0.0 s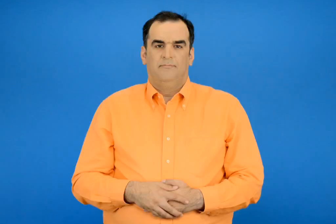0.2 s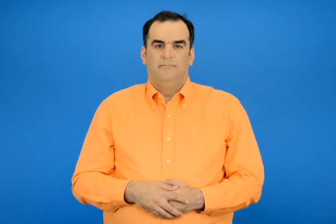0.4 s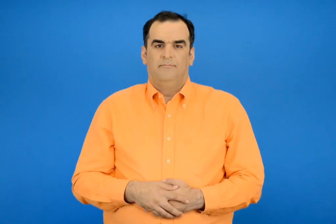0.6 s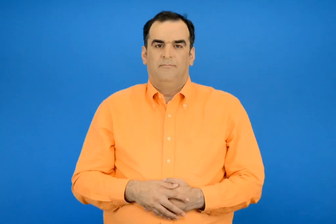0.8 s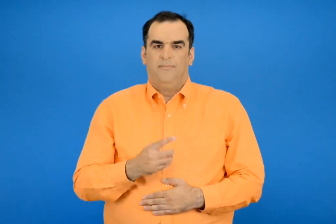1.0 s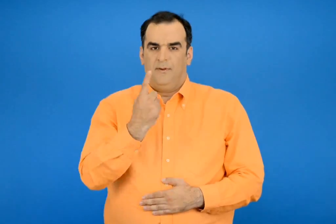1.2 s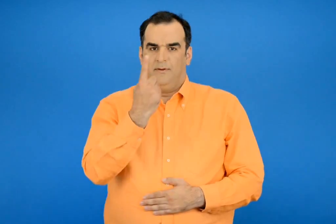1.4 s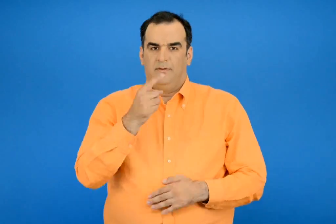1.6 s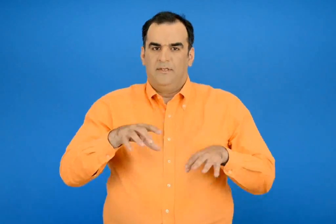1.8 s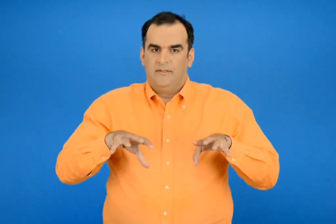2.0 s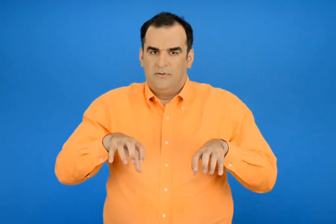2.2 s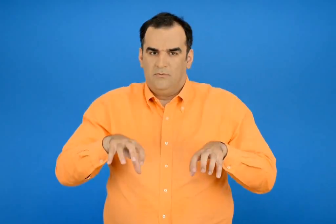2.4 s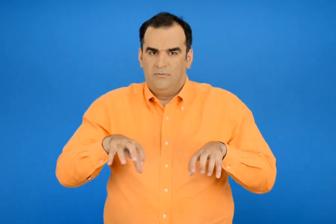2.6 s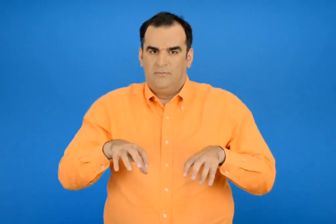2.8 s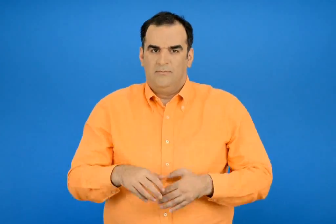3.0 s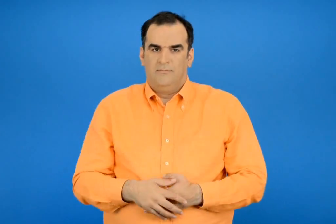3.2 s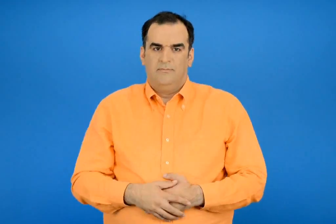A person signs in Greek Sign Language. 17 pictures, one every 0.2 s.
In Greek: 1 σκύλος
